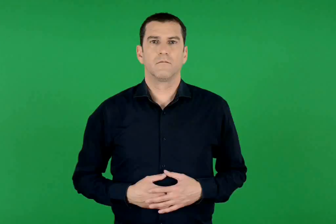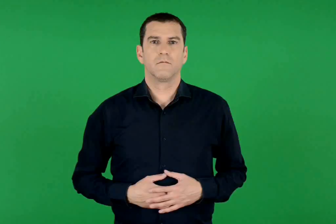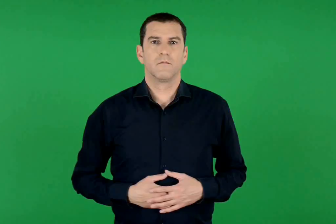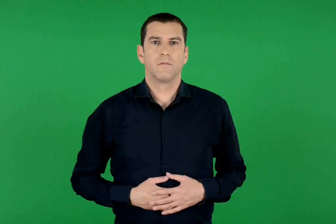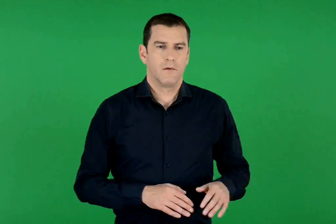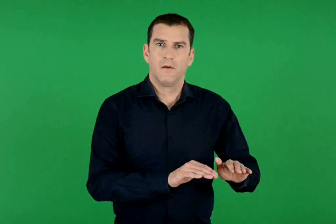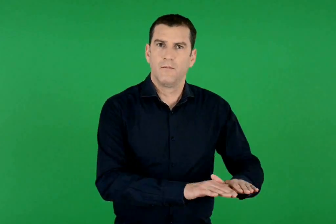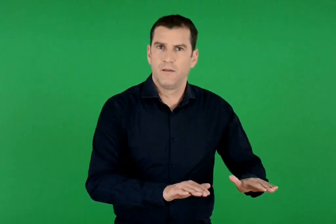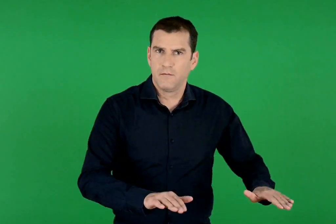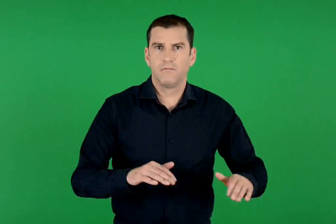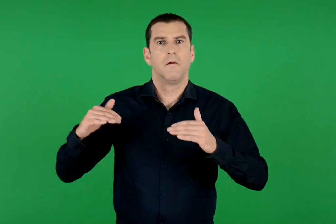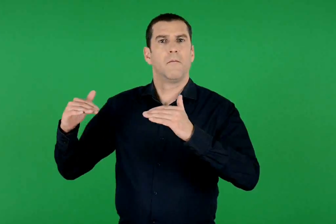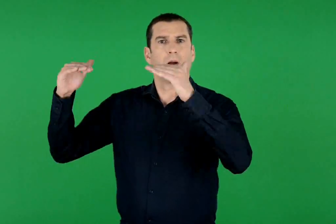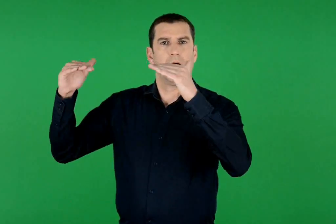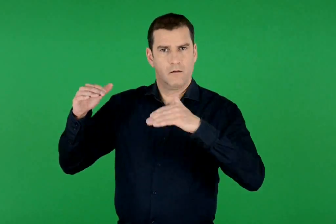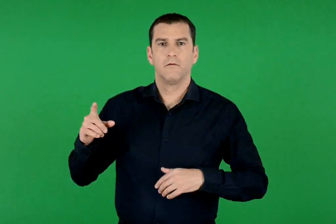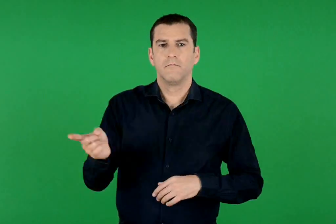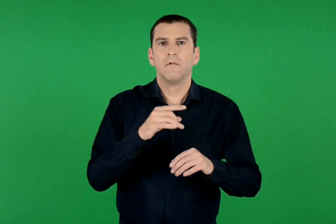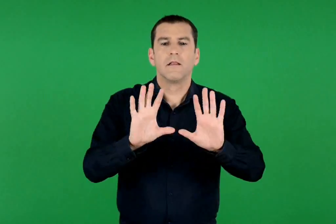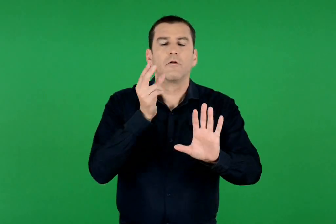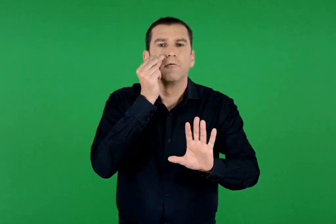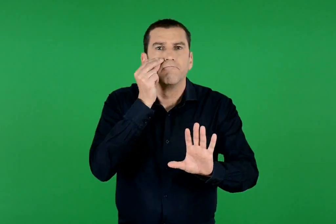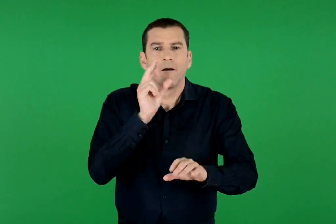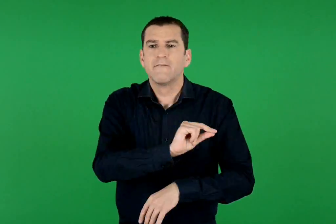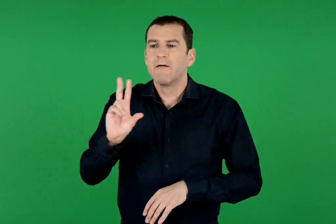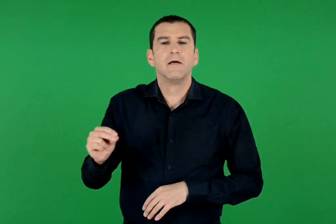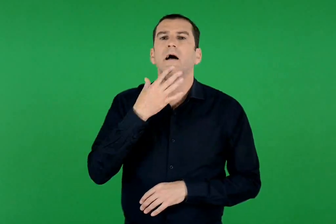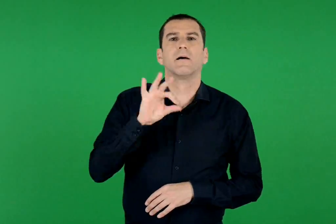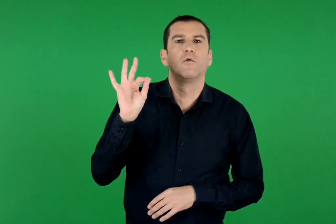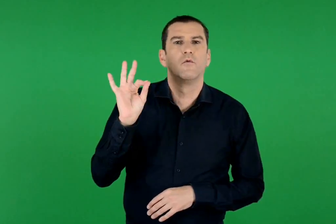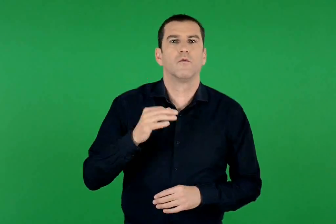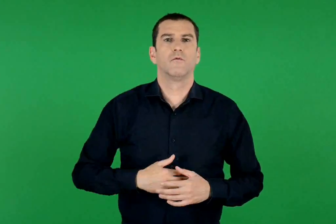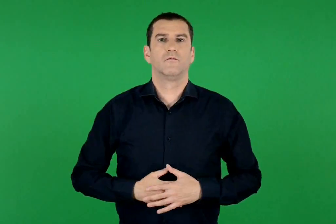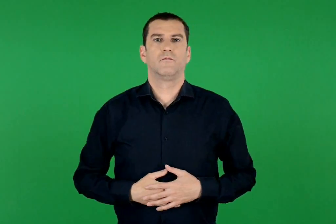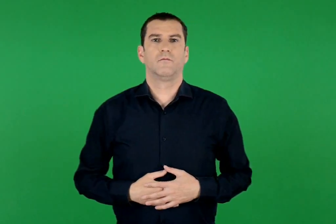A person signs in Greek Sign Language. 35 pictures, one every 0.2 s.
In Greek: ποιοι λόγοι είναι κοινοί σε όλες τις ηλικίες ;
